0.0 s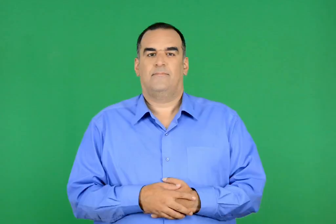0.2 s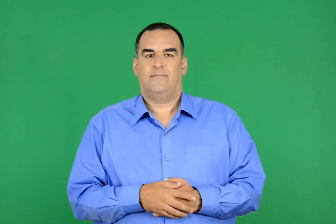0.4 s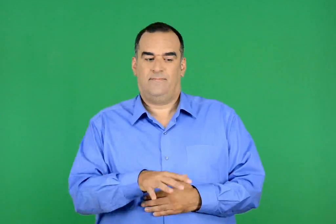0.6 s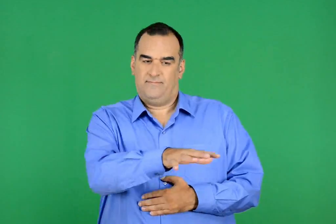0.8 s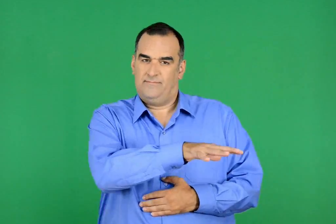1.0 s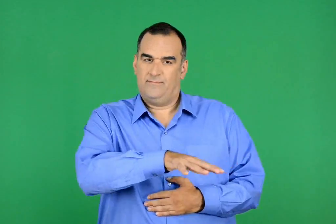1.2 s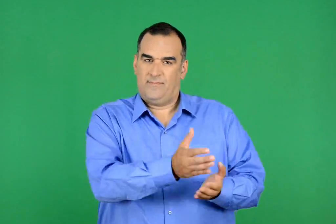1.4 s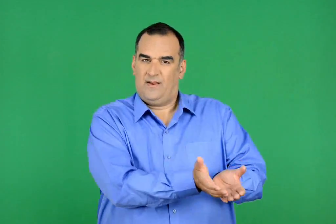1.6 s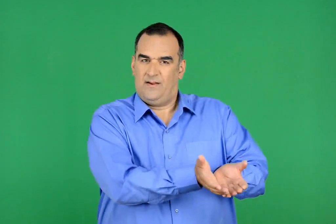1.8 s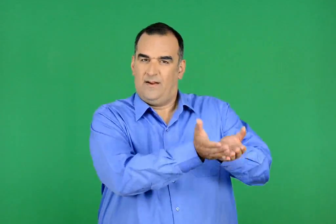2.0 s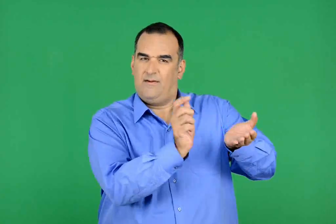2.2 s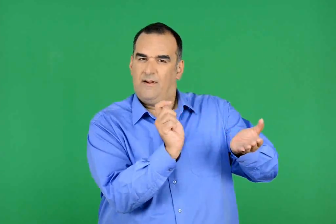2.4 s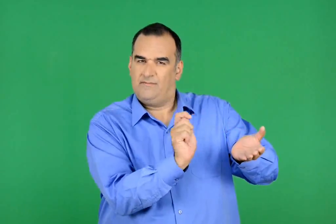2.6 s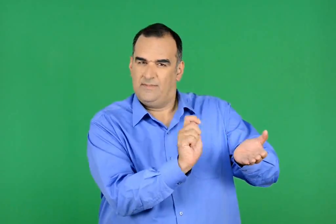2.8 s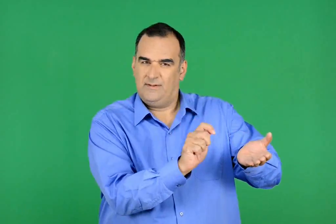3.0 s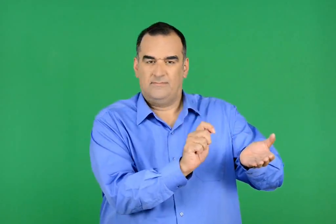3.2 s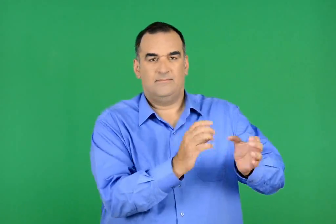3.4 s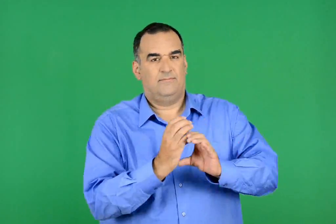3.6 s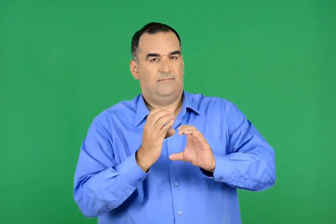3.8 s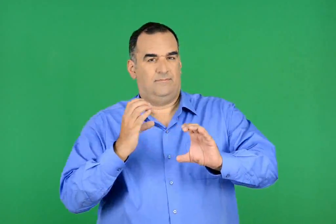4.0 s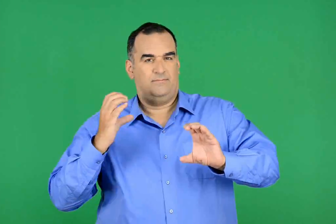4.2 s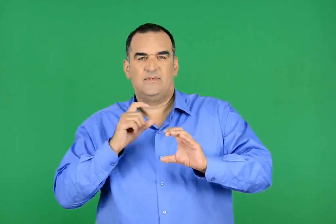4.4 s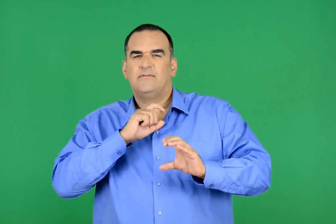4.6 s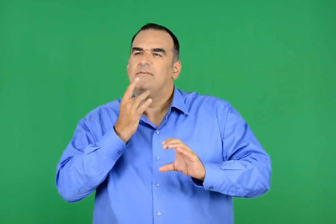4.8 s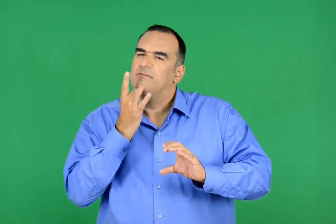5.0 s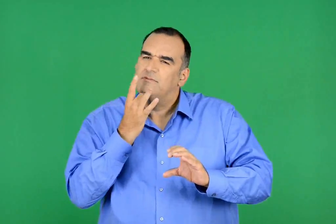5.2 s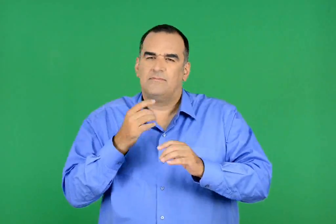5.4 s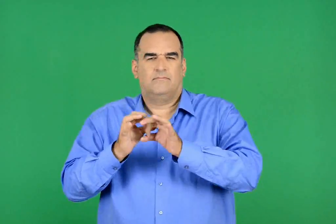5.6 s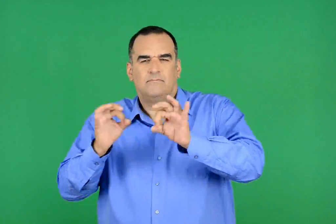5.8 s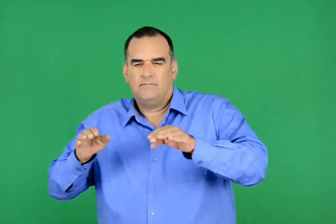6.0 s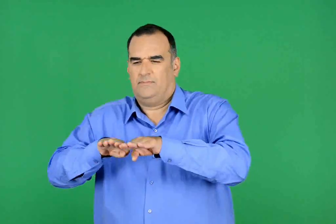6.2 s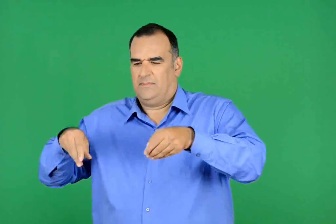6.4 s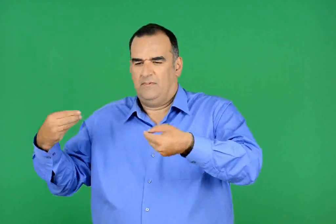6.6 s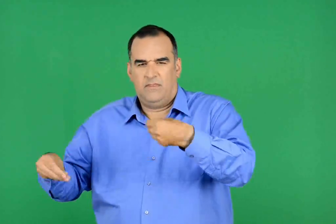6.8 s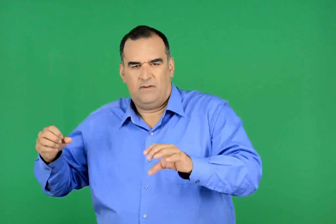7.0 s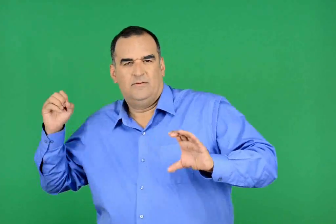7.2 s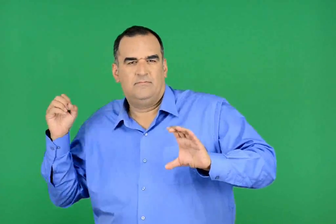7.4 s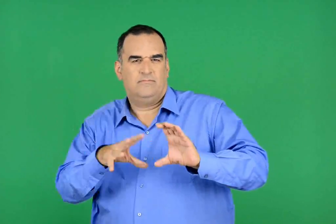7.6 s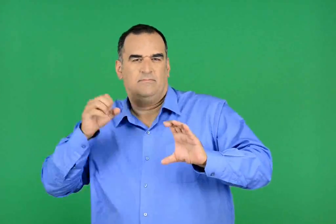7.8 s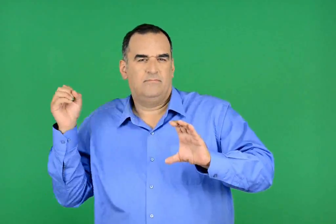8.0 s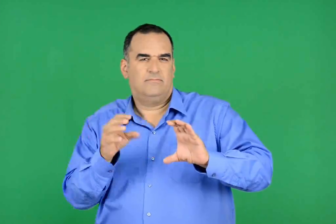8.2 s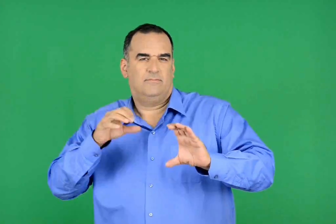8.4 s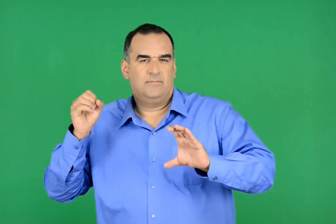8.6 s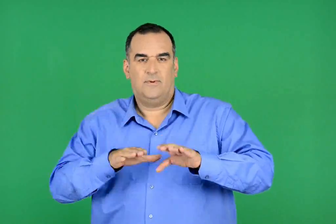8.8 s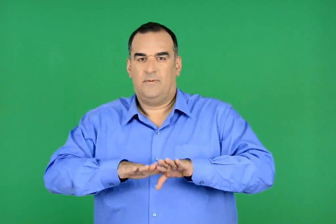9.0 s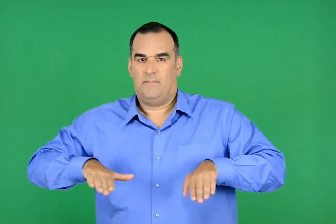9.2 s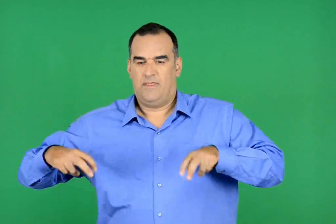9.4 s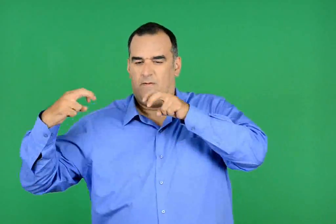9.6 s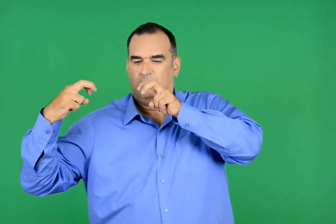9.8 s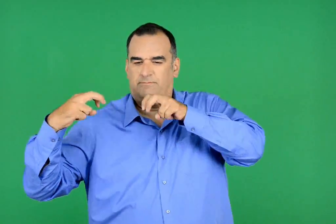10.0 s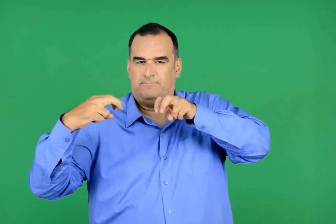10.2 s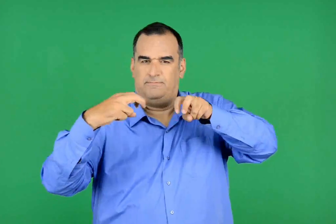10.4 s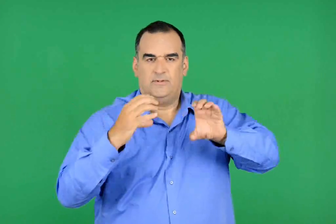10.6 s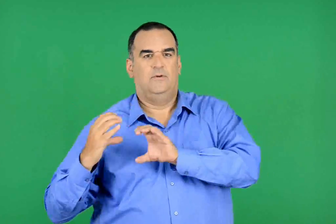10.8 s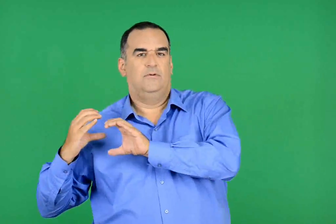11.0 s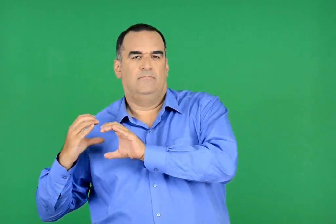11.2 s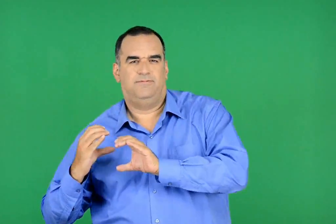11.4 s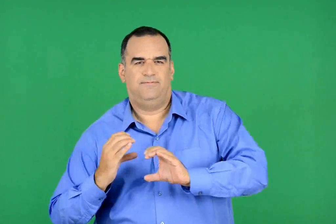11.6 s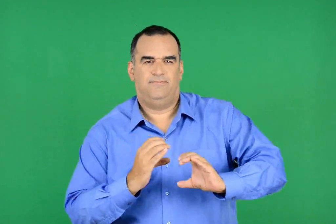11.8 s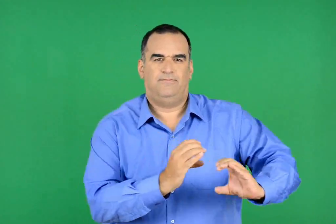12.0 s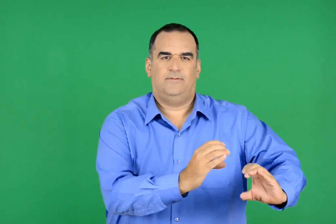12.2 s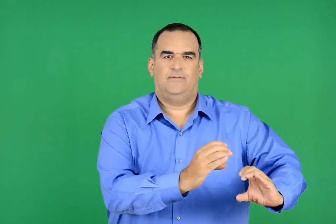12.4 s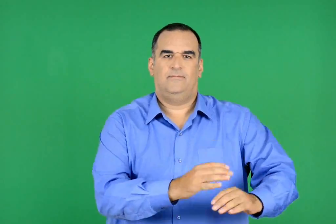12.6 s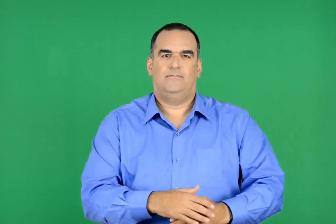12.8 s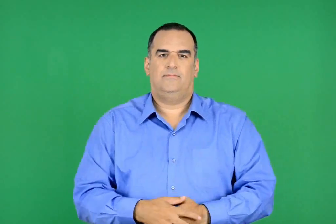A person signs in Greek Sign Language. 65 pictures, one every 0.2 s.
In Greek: τώρα καμιόνια κουβαλάν στα ναυπηγεία άδεια κορμιά σιδερικά παιδιά κι ελάσματα
